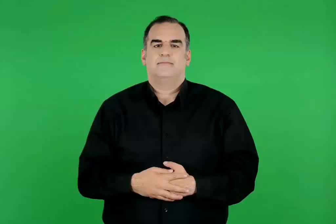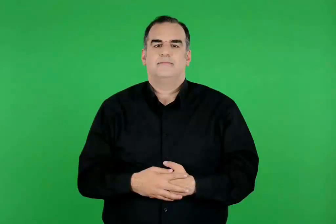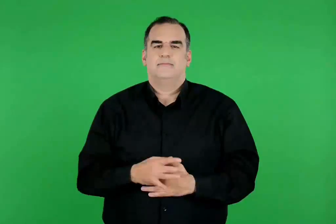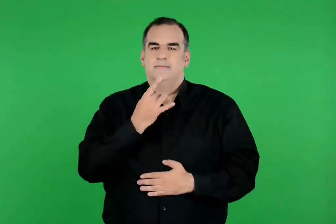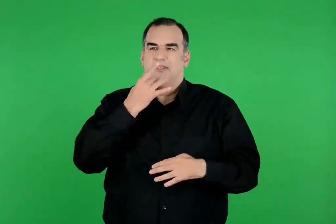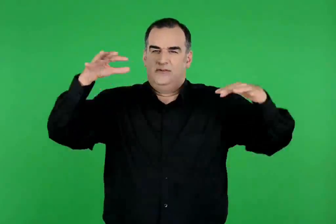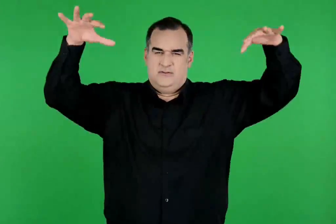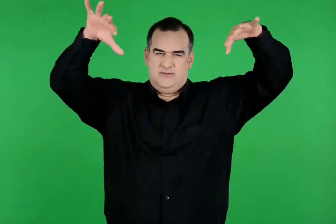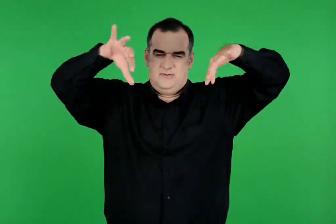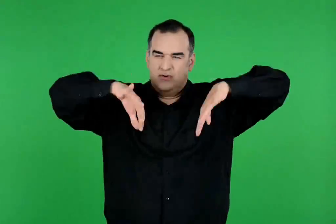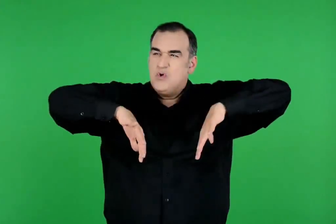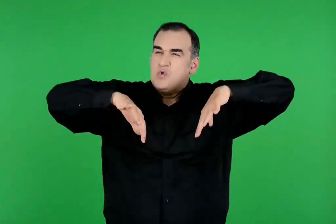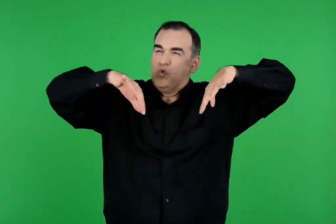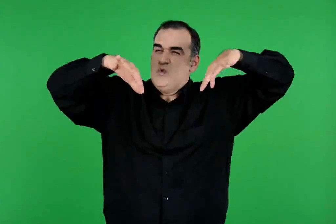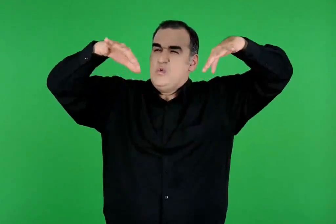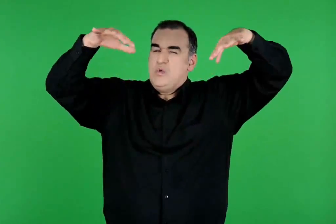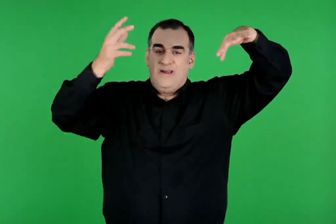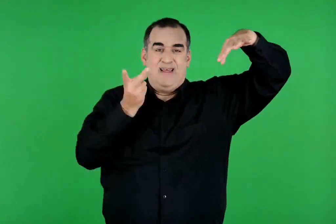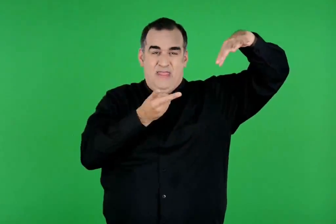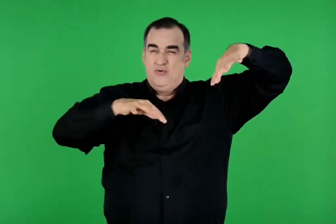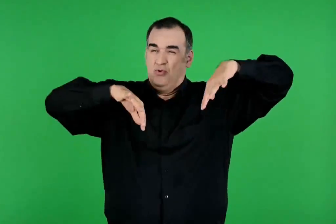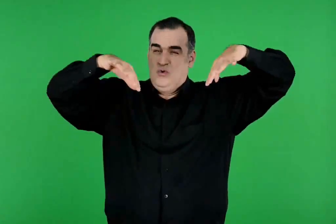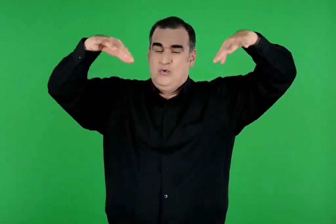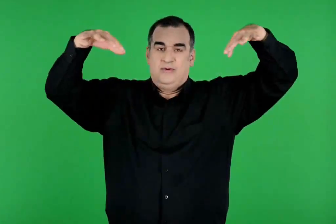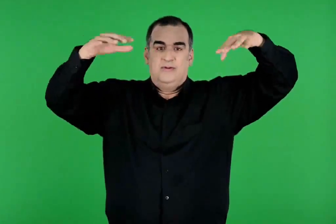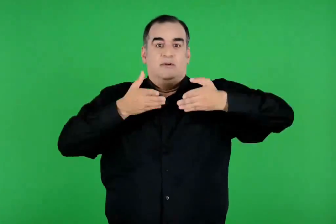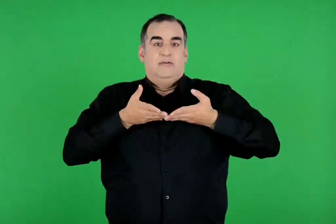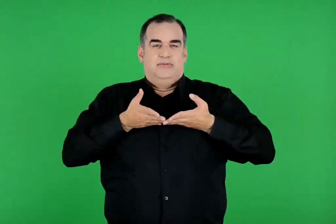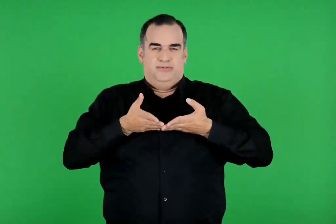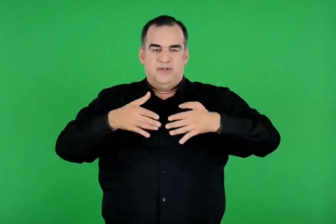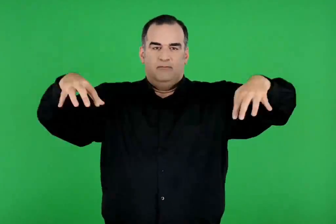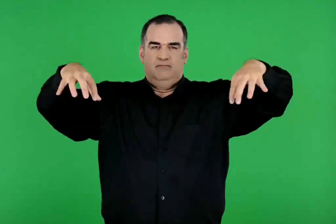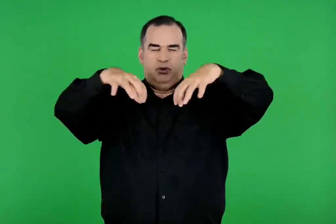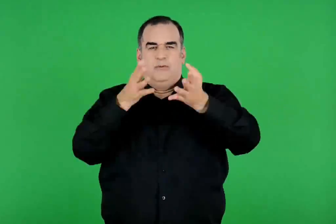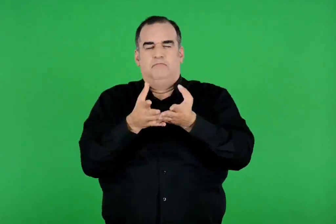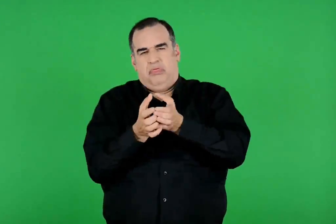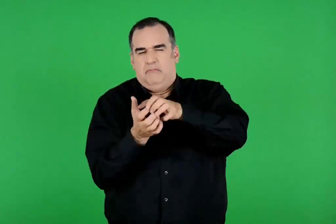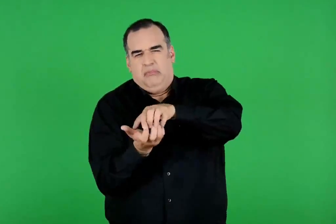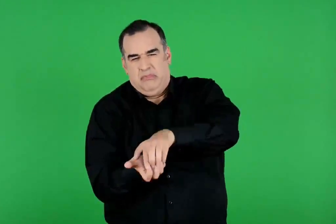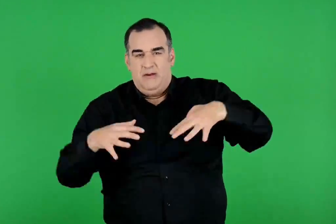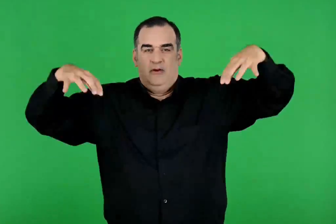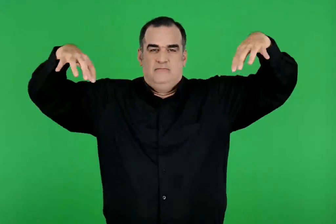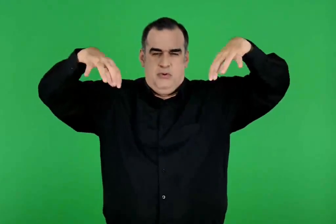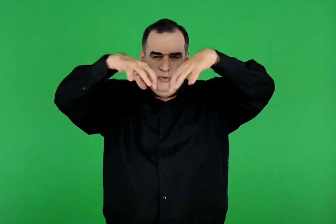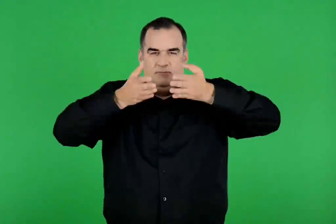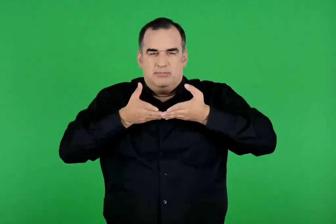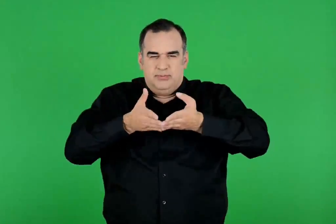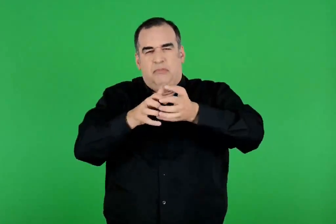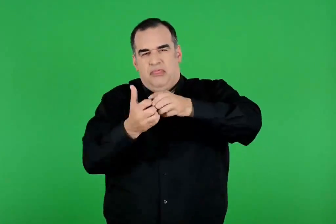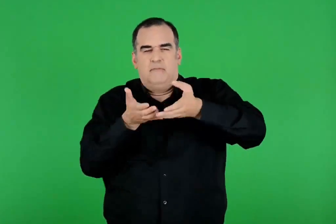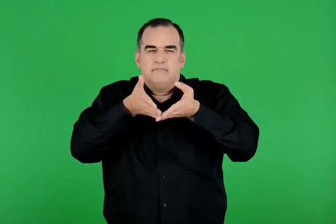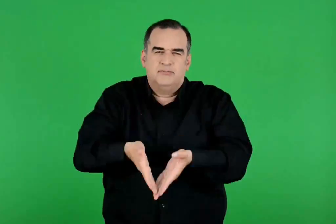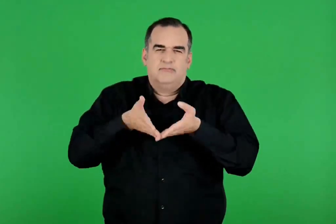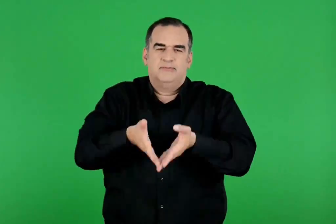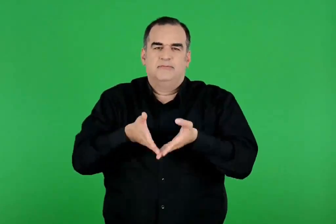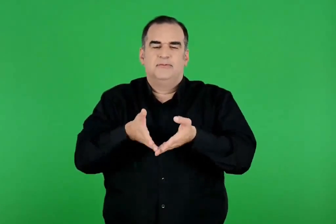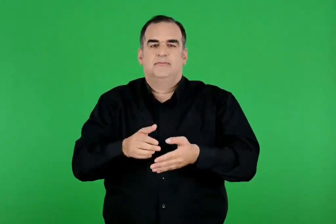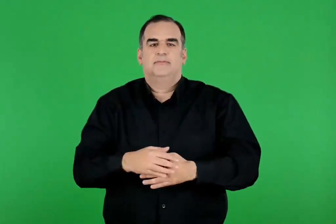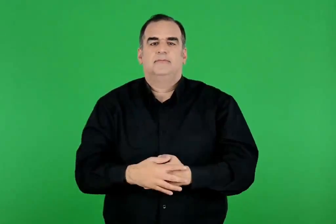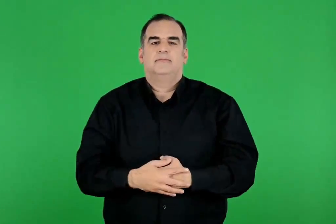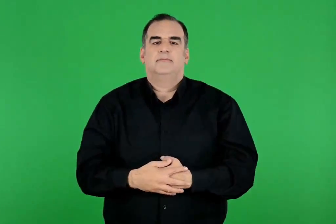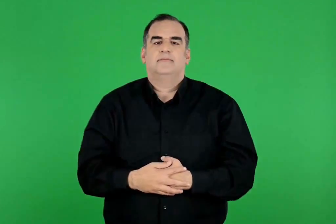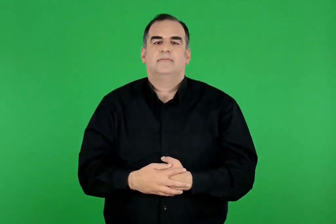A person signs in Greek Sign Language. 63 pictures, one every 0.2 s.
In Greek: αυτές ήταν δυο πελώριοι βράχοι που ανοιγόκλειναν και τσάκιζαν τα καράβια που περνούσαν
